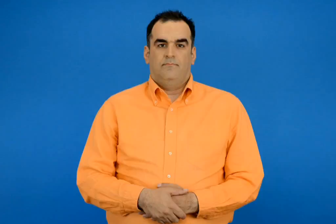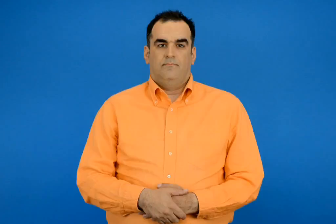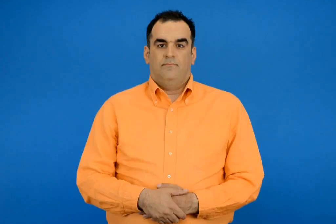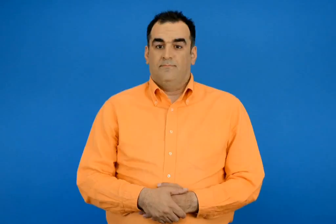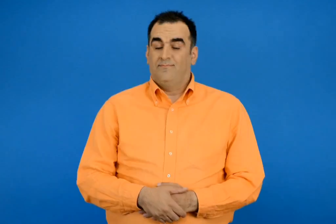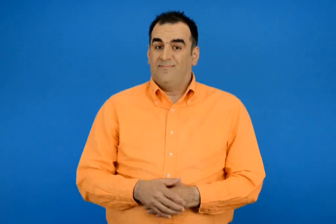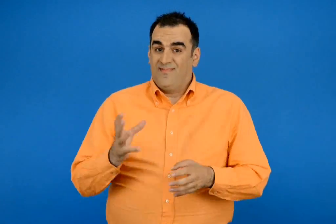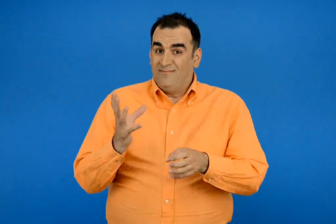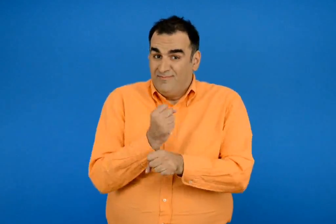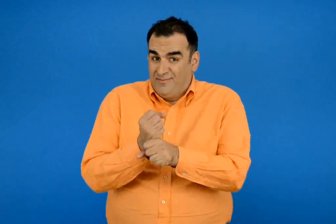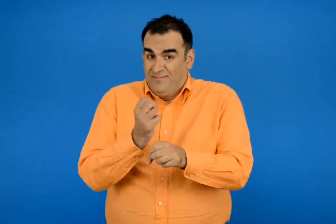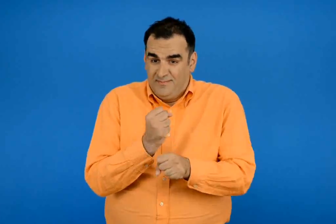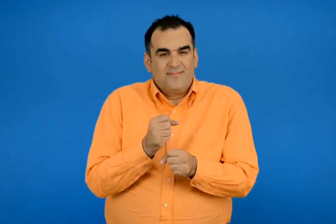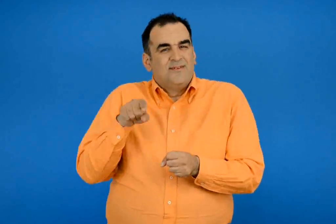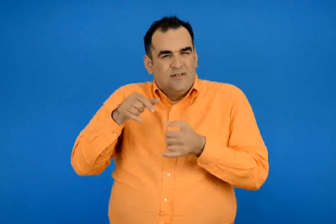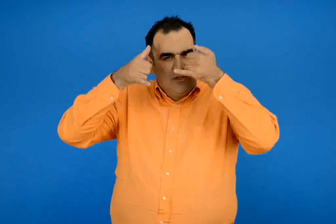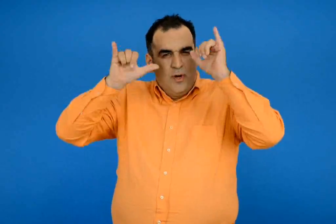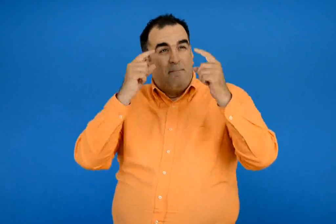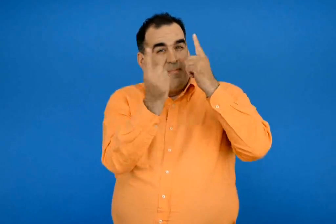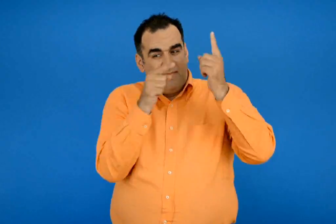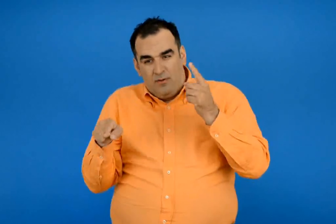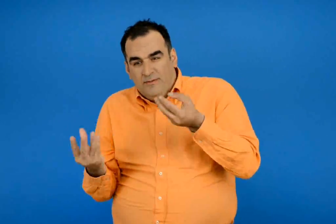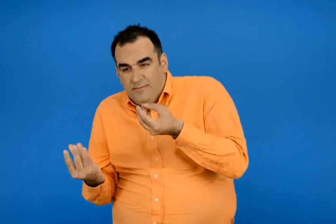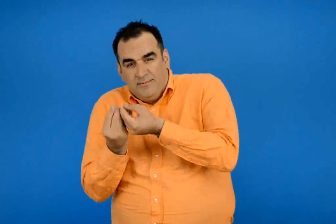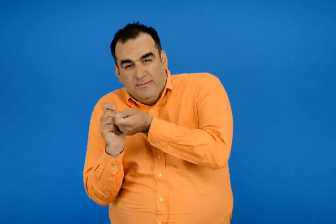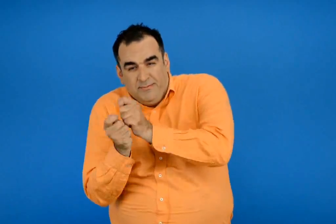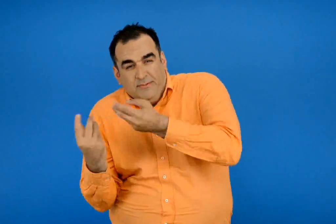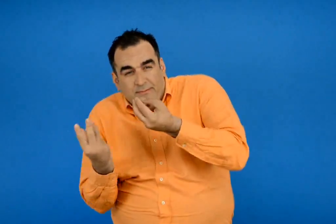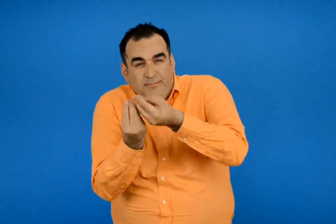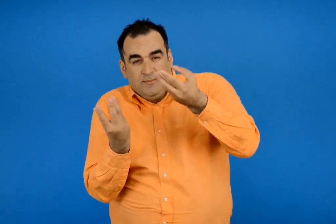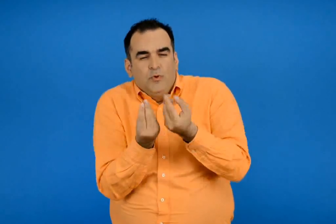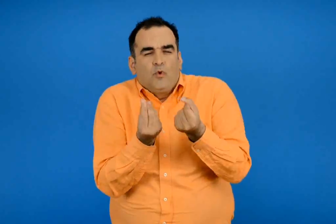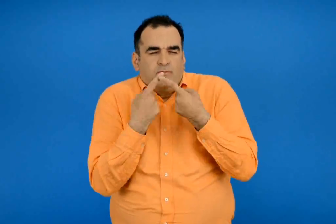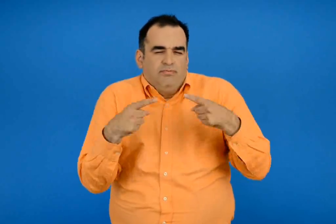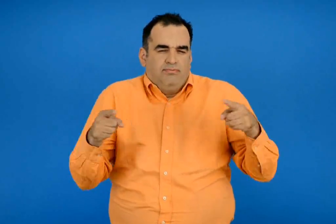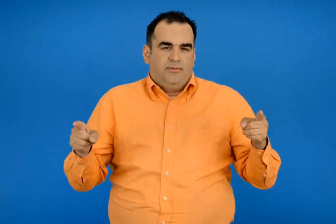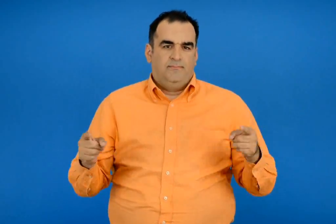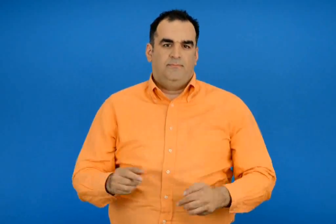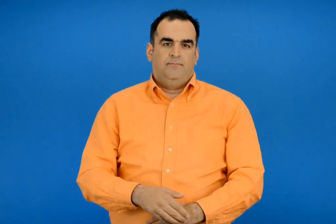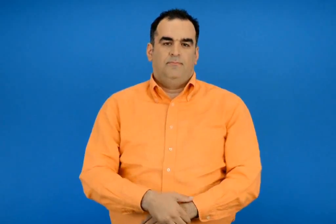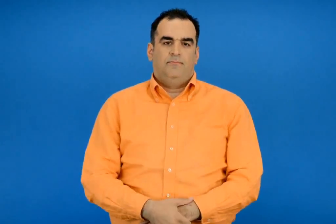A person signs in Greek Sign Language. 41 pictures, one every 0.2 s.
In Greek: για να τα καταφέρουν βρίσκουν διάφορους τρόπους προσαρμογής στο περιβάλλον
